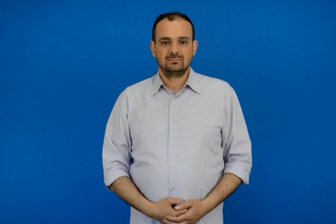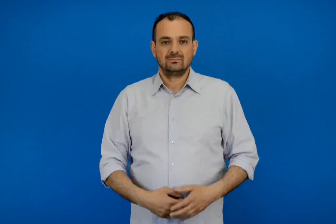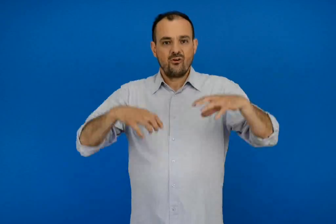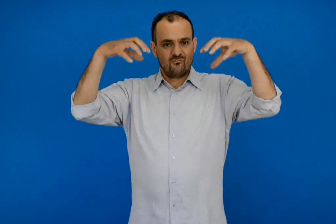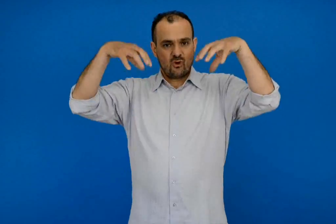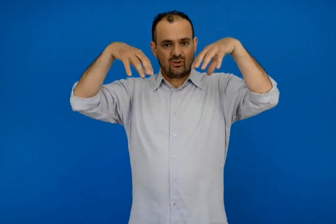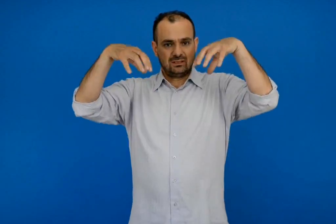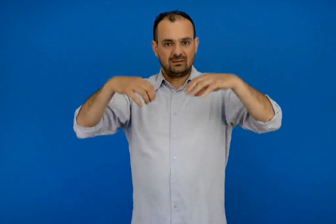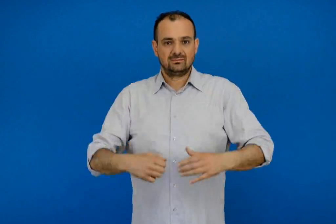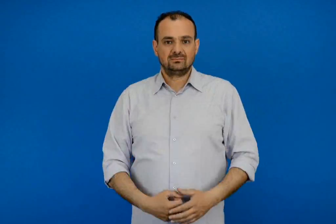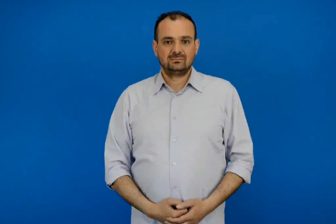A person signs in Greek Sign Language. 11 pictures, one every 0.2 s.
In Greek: βροχής
